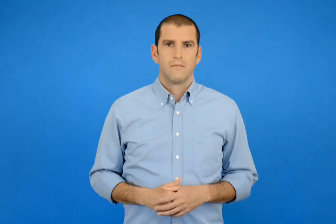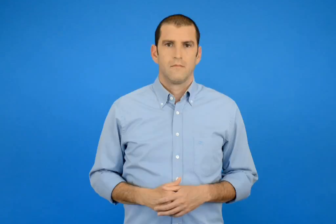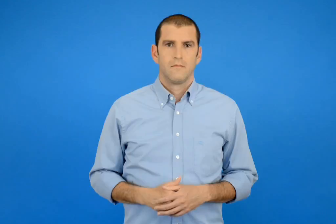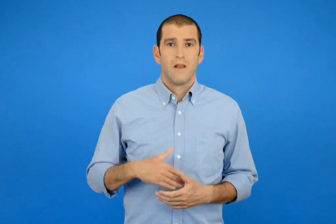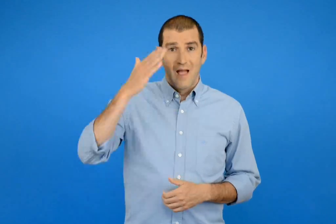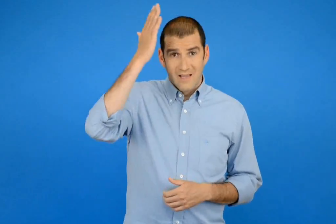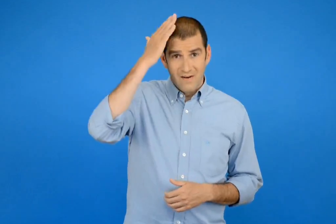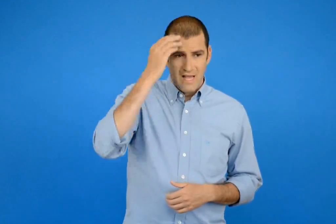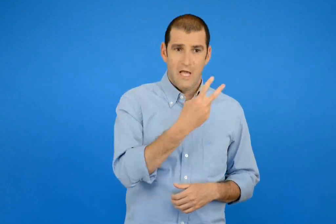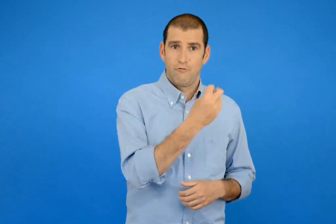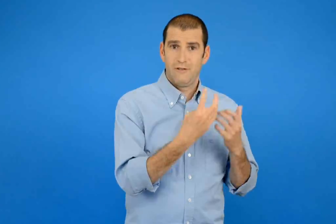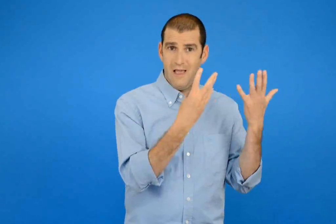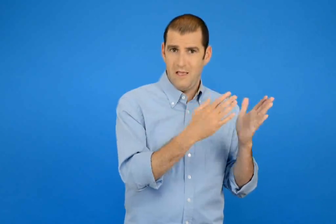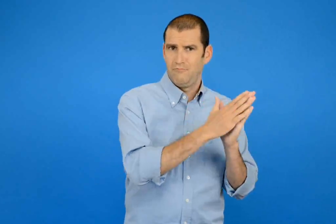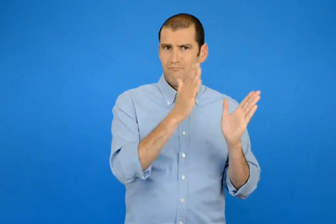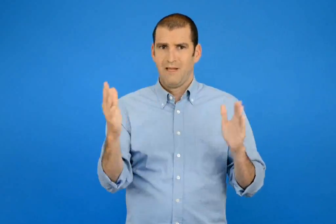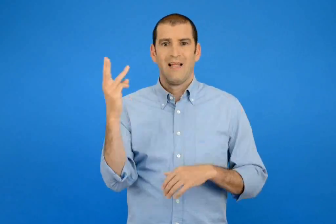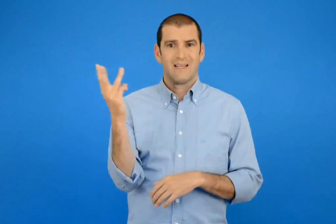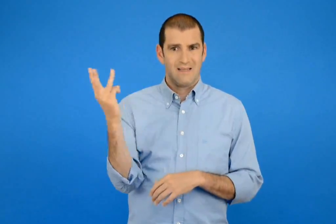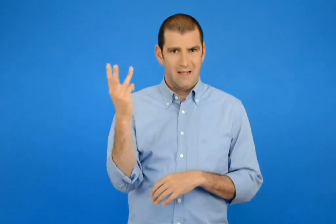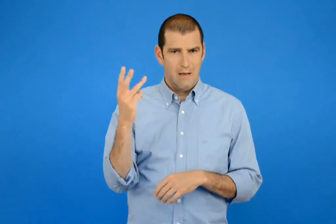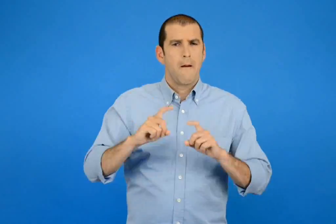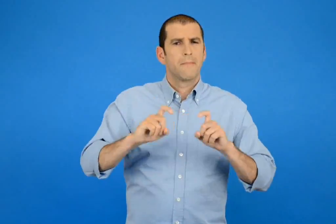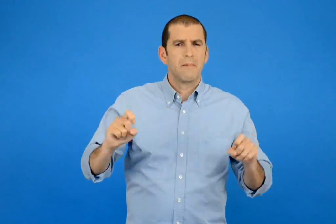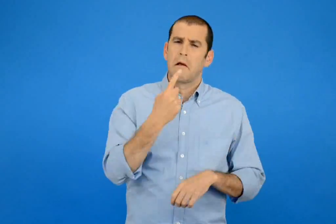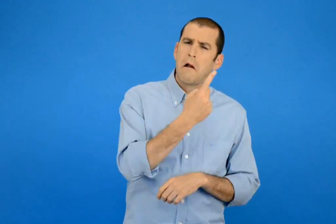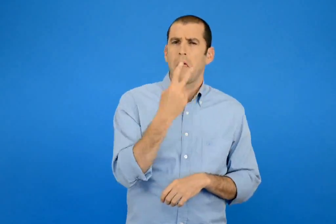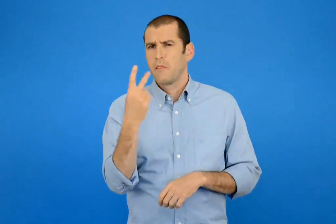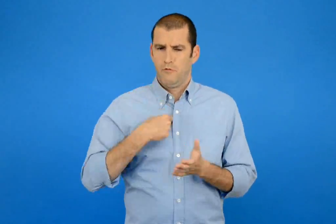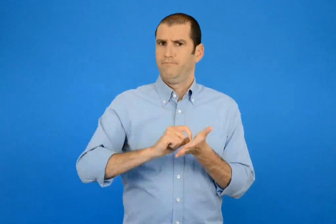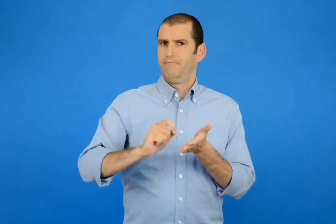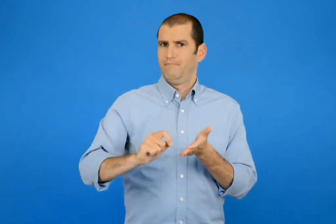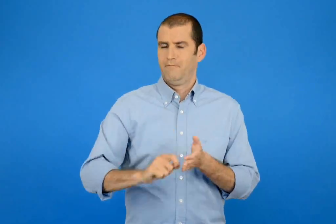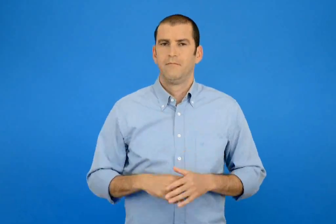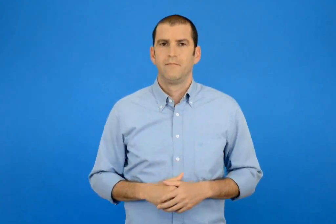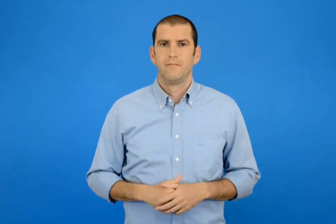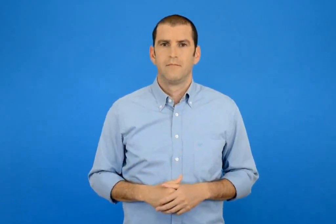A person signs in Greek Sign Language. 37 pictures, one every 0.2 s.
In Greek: γραφώ ένα δύο πράγματα που στα κεφάλαια 29 έως 33
